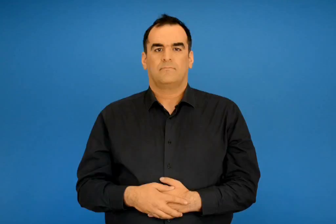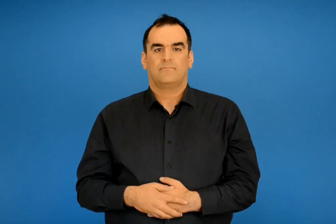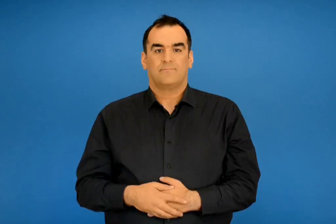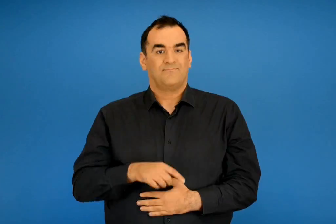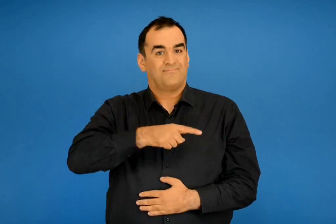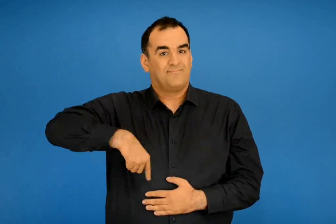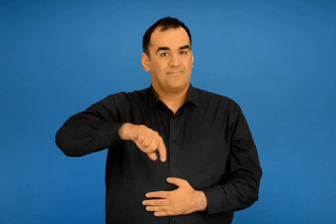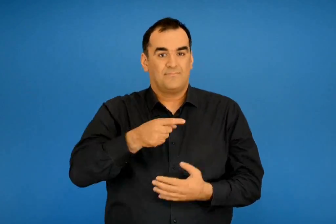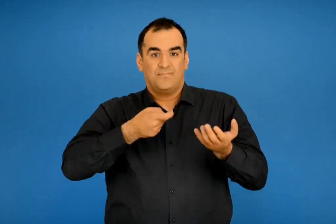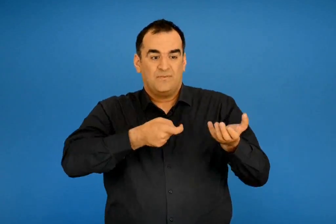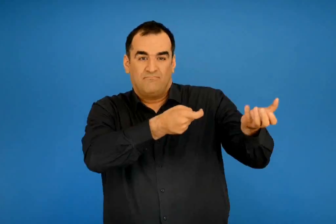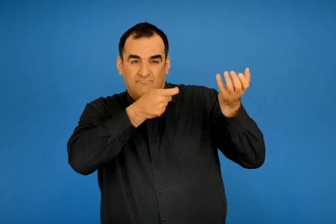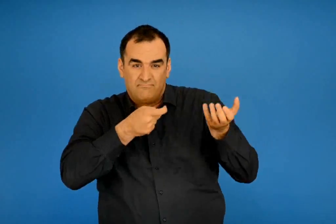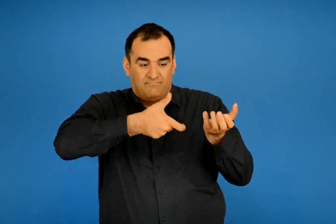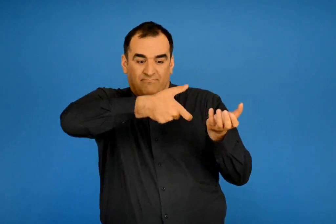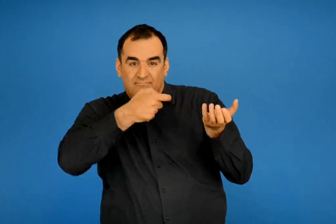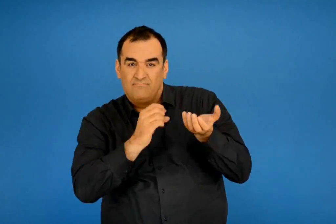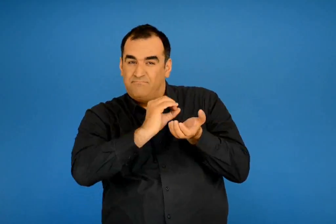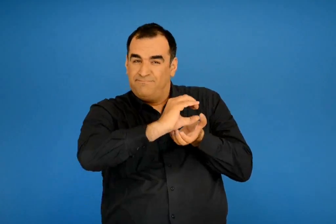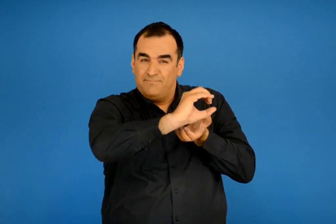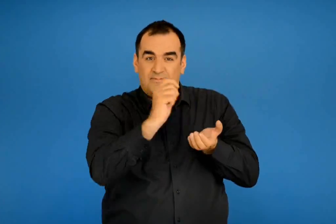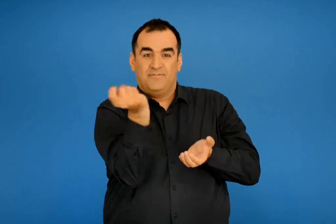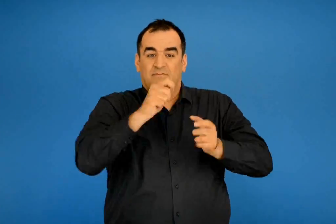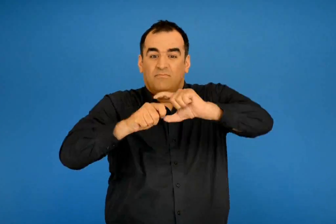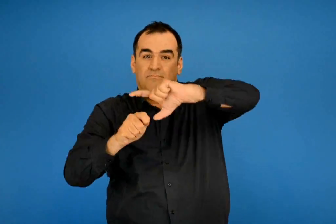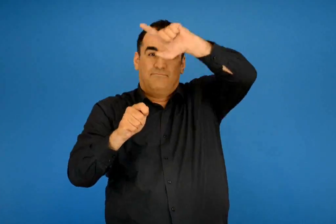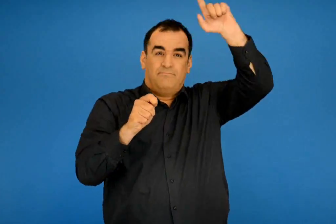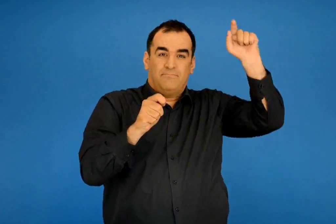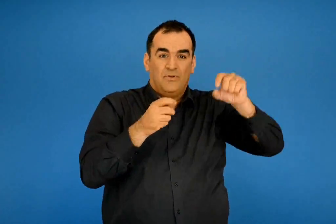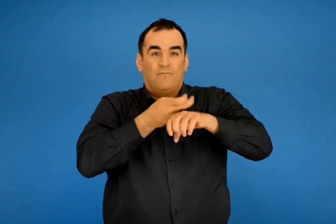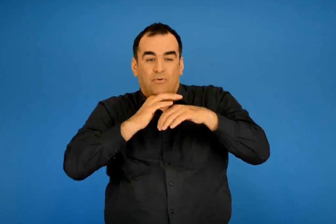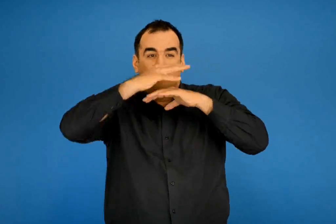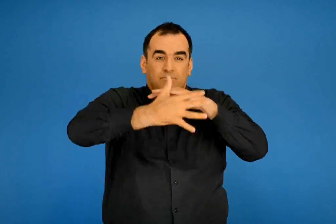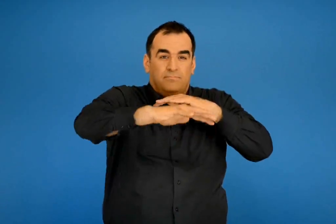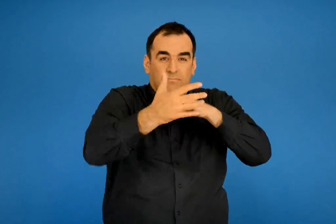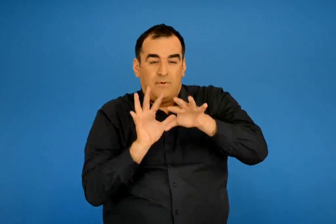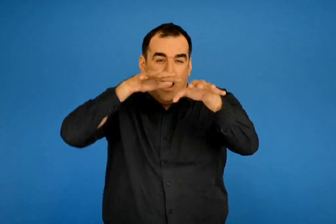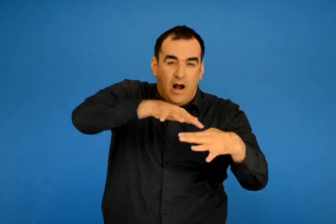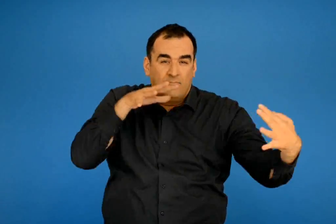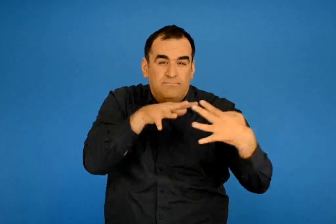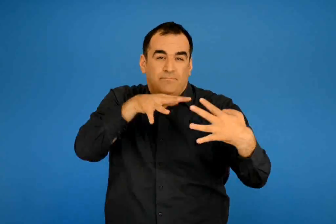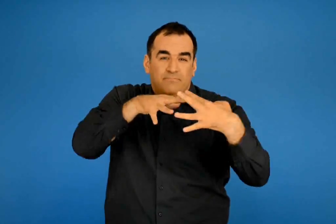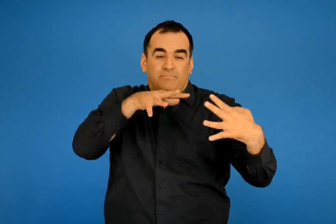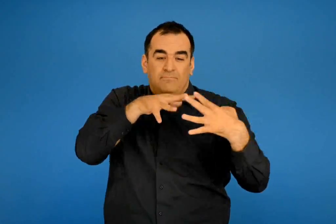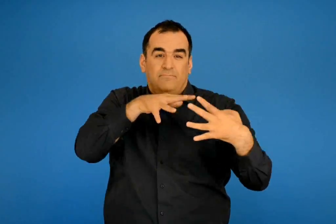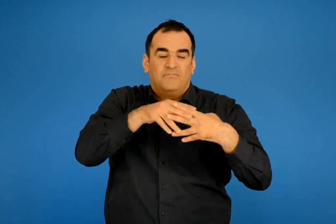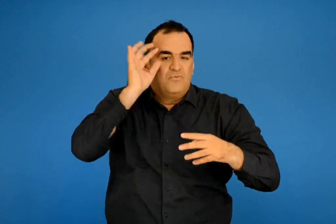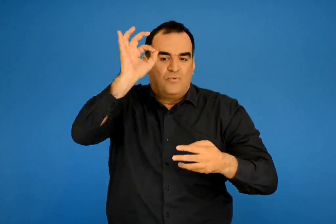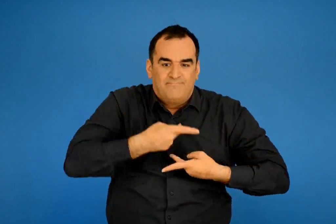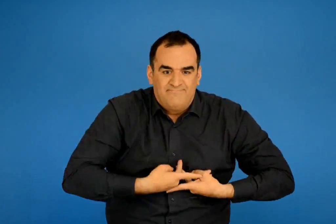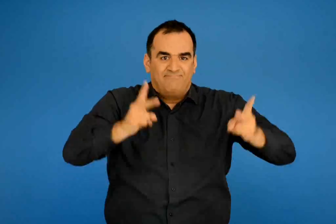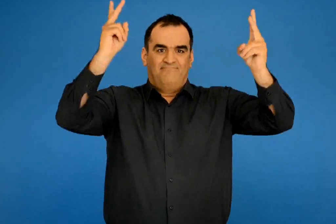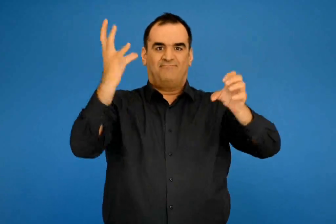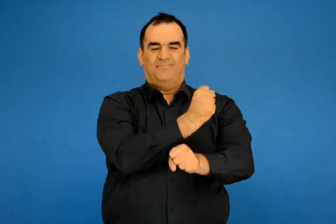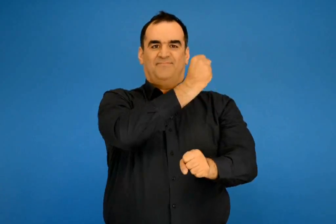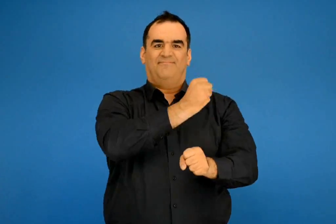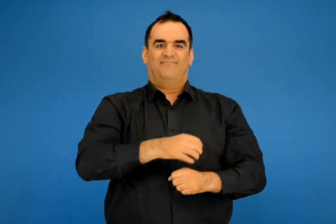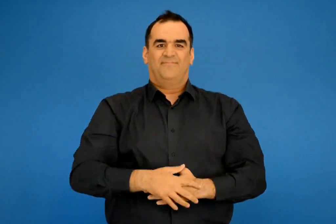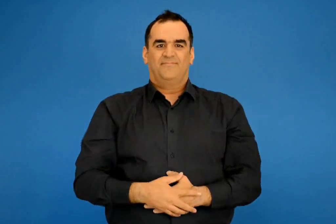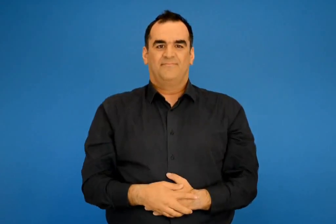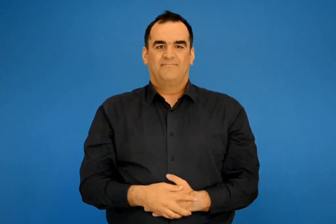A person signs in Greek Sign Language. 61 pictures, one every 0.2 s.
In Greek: πήραν τα ντουφεκιά τα καριοφίλια και τα γιαταγάνια και πολεμώντας από ραχούλα σε ραχούλα κέρδισαν τη λευτεριά
